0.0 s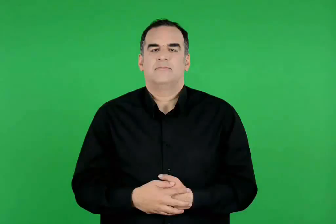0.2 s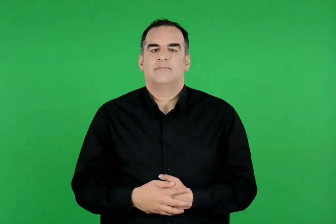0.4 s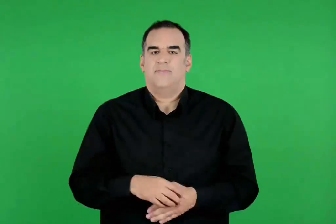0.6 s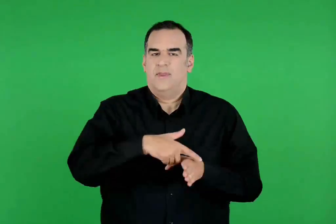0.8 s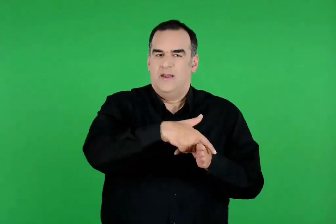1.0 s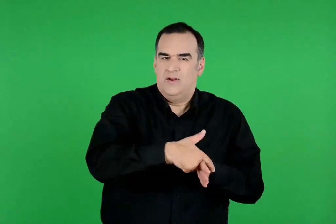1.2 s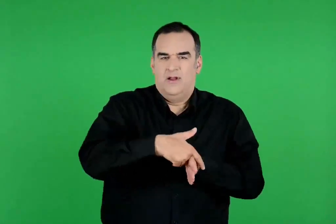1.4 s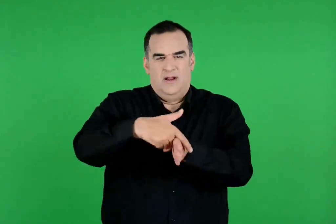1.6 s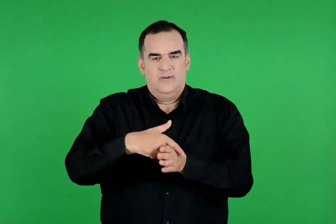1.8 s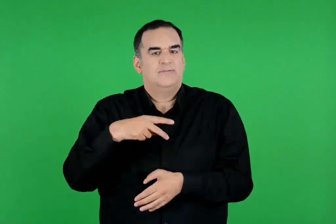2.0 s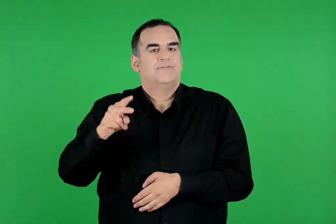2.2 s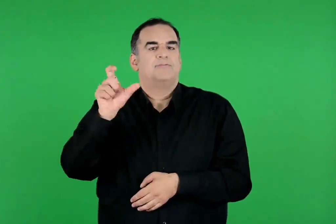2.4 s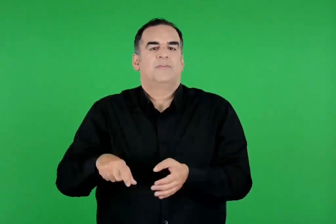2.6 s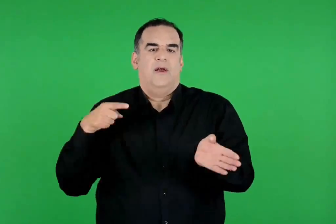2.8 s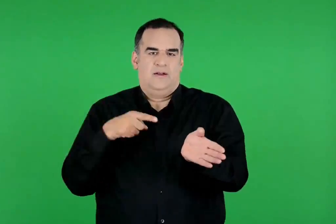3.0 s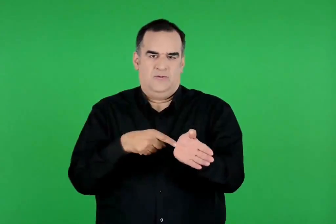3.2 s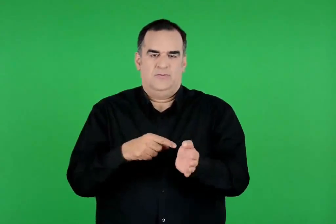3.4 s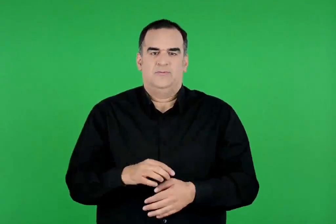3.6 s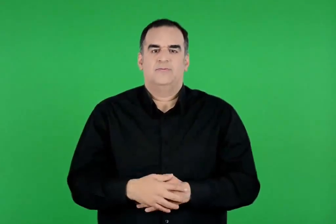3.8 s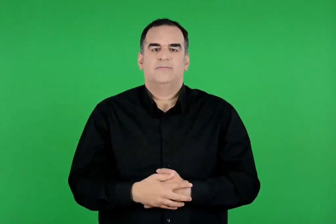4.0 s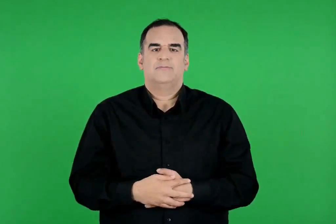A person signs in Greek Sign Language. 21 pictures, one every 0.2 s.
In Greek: τα άλογα του αχιλλέως
